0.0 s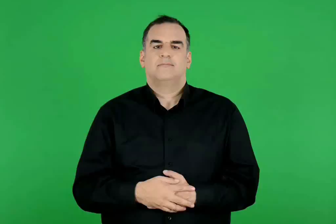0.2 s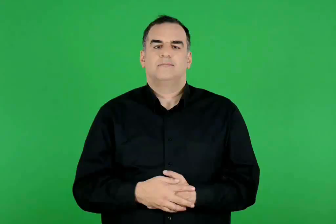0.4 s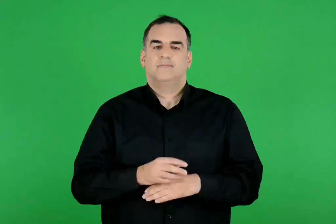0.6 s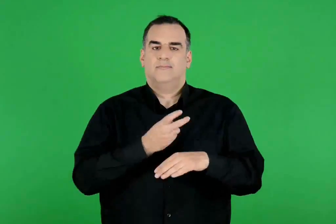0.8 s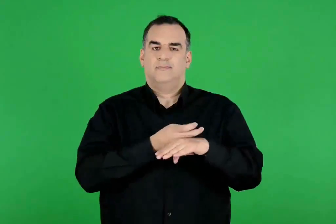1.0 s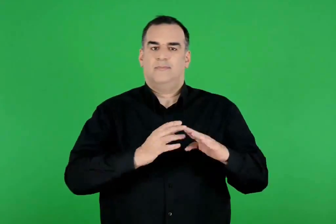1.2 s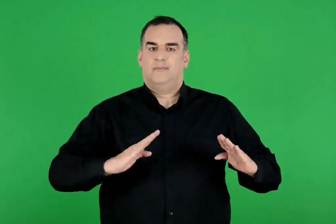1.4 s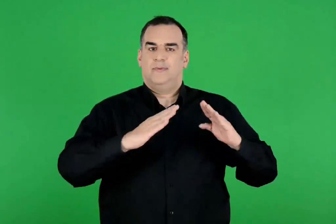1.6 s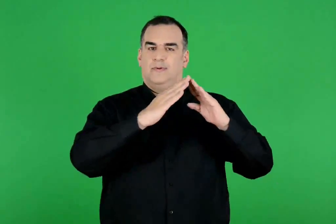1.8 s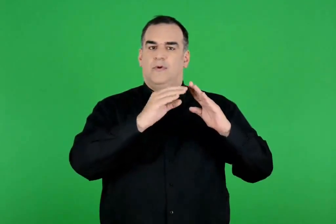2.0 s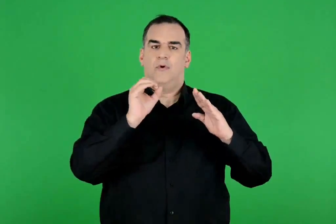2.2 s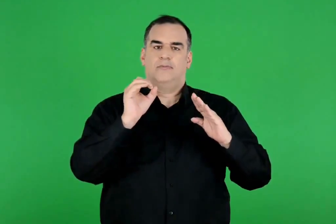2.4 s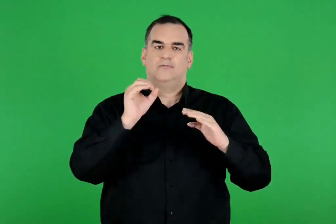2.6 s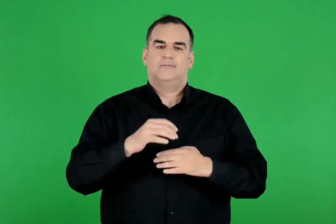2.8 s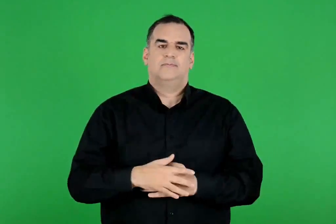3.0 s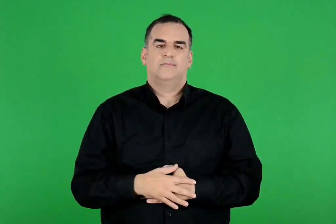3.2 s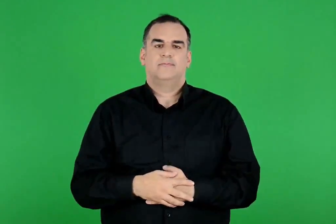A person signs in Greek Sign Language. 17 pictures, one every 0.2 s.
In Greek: ο όλυμπος
